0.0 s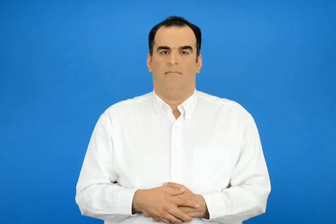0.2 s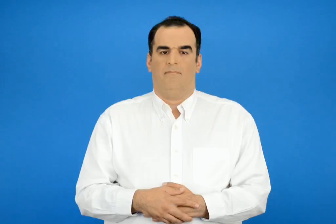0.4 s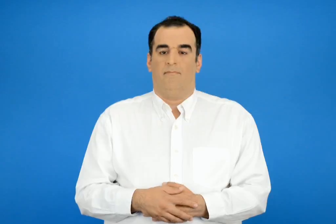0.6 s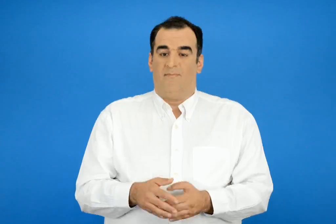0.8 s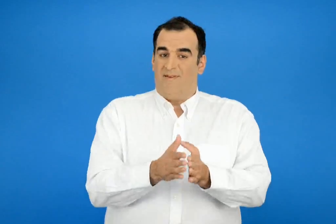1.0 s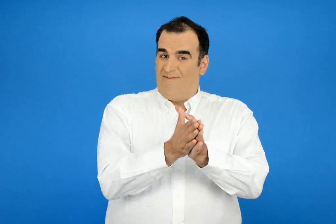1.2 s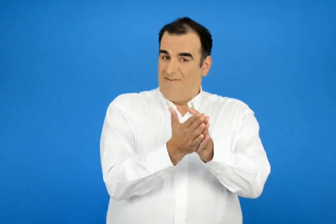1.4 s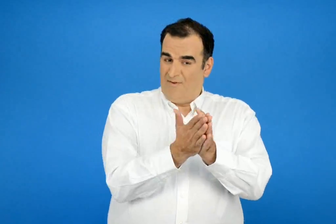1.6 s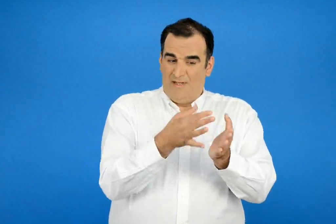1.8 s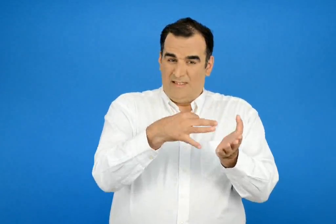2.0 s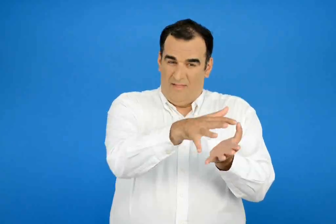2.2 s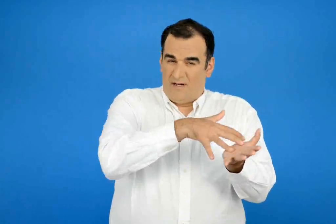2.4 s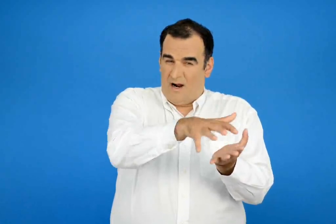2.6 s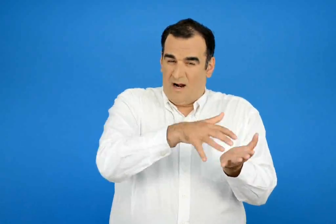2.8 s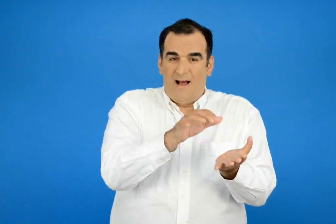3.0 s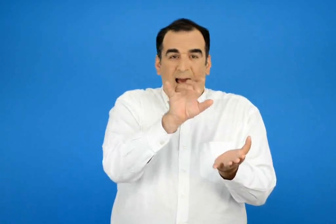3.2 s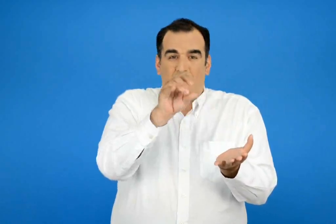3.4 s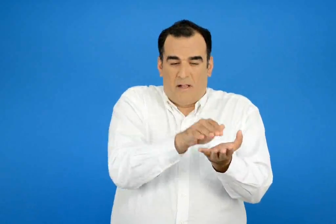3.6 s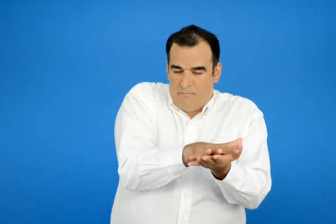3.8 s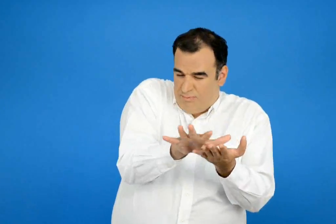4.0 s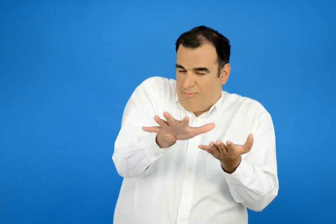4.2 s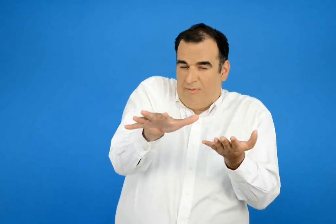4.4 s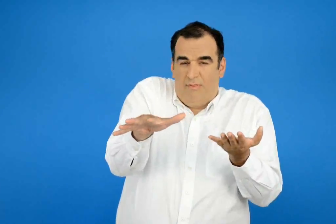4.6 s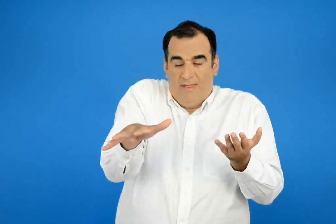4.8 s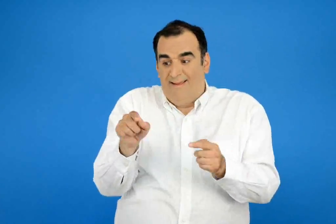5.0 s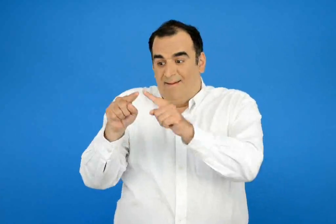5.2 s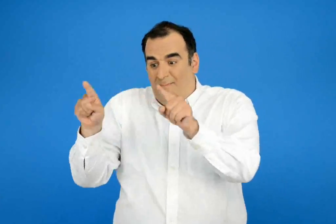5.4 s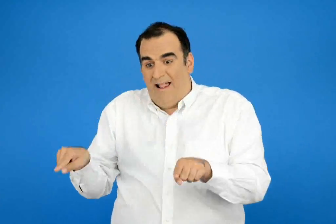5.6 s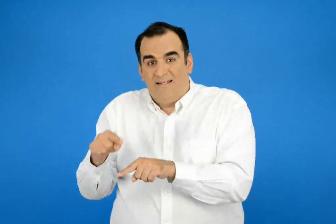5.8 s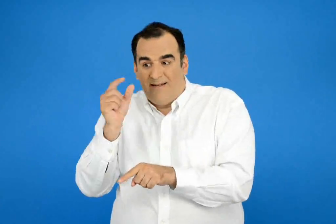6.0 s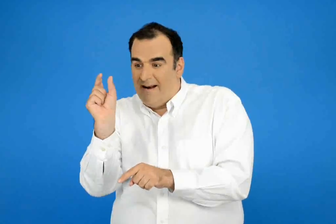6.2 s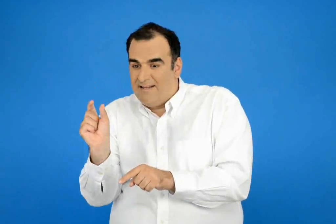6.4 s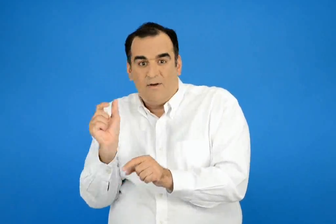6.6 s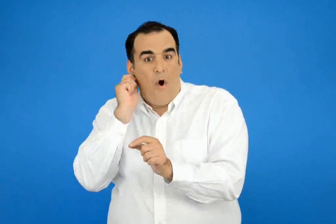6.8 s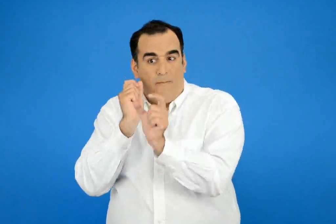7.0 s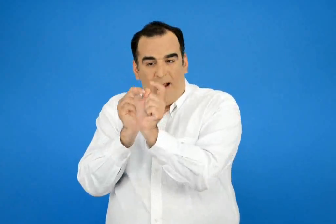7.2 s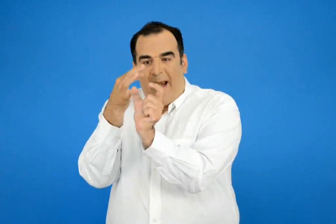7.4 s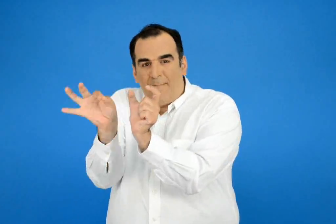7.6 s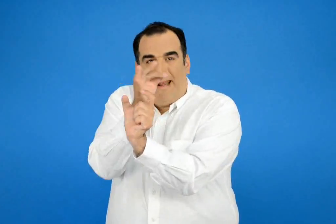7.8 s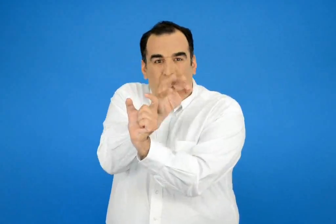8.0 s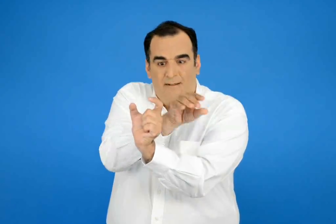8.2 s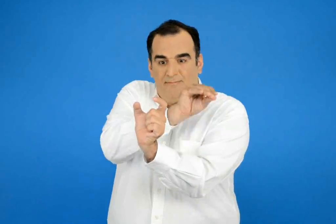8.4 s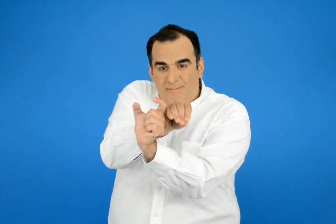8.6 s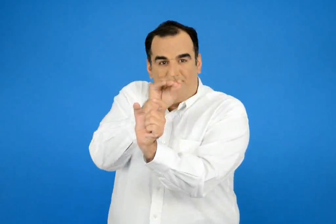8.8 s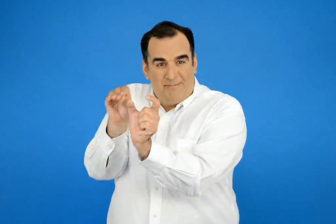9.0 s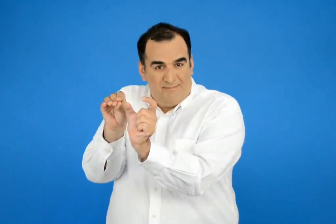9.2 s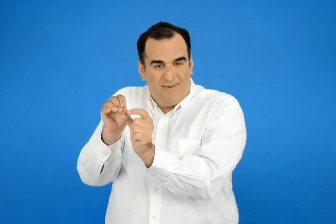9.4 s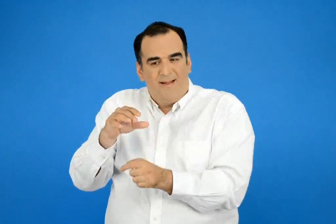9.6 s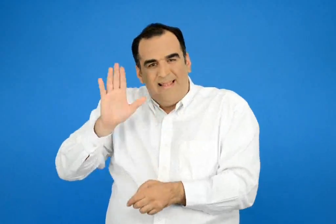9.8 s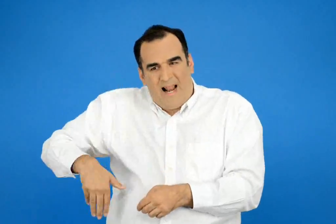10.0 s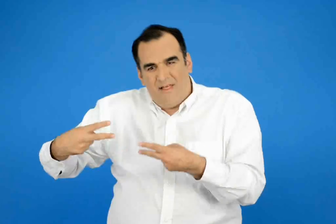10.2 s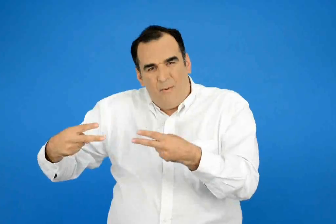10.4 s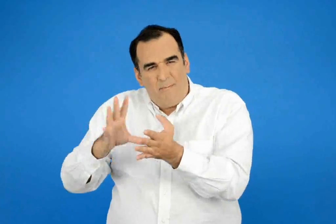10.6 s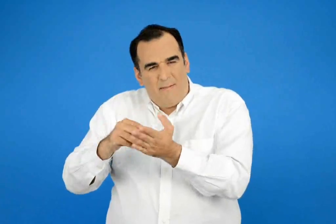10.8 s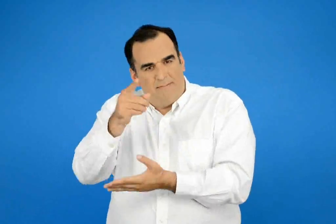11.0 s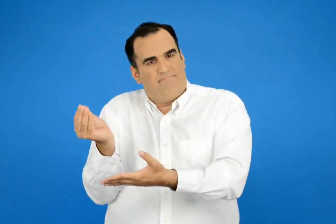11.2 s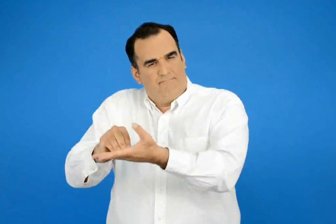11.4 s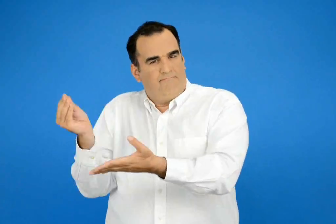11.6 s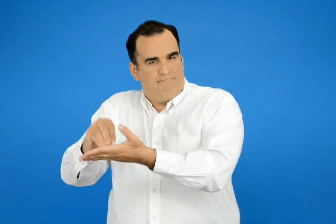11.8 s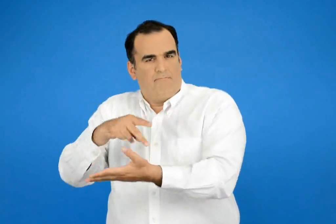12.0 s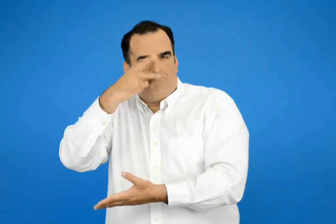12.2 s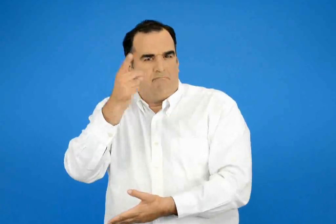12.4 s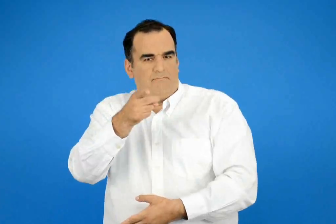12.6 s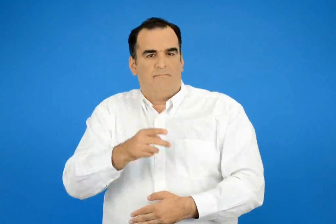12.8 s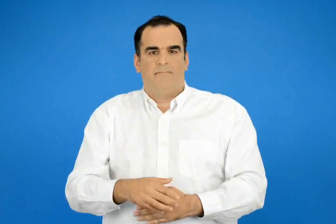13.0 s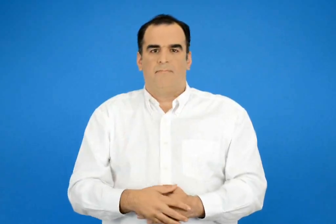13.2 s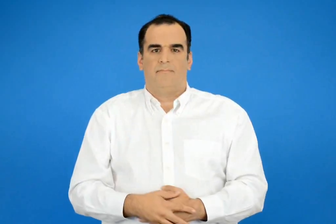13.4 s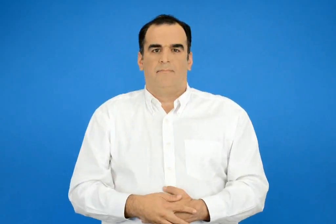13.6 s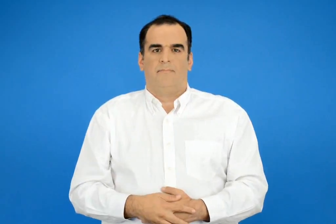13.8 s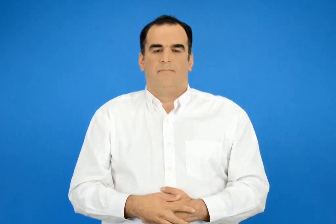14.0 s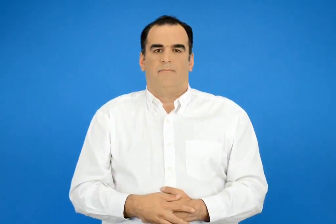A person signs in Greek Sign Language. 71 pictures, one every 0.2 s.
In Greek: τα γράμματα γλίστρησαν από τη σελίδα του βιβλίου βαλέ στη θέση του οτιδήποτε νομίζεις πως λείπει και έπειτα συμπλήρωσε τον πίνακα με δύο δικά σου παραδείγματα
